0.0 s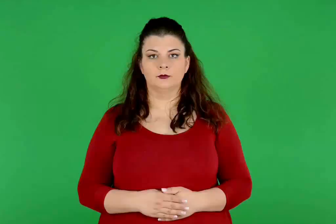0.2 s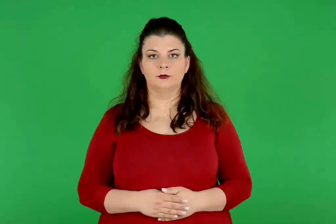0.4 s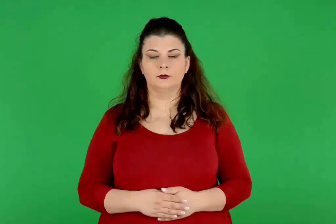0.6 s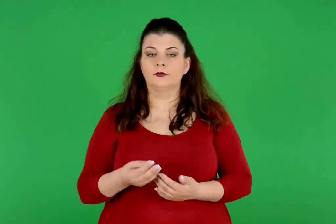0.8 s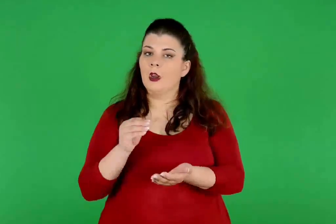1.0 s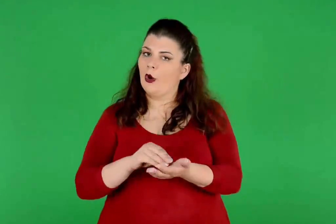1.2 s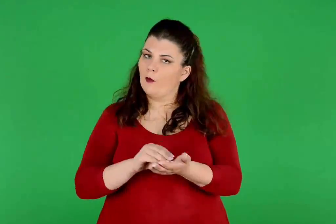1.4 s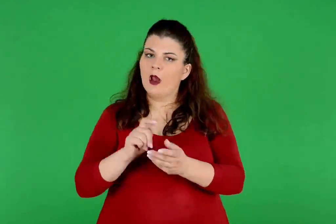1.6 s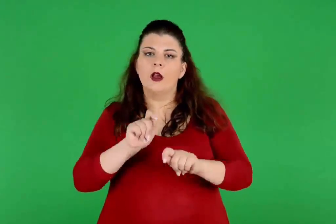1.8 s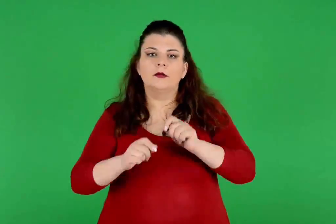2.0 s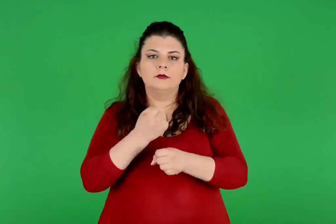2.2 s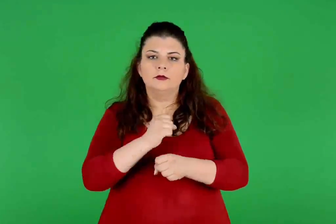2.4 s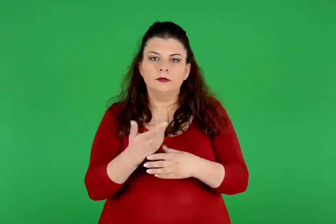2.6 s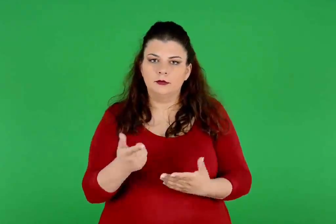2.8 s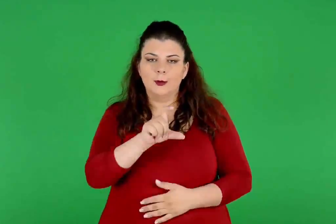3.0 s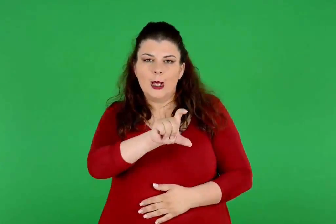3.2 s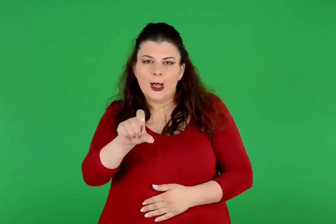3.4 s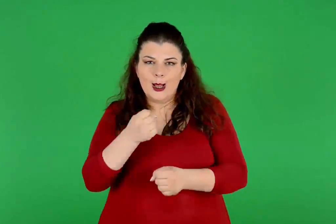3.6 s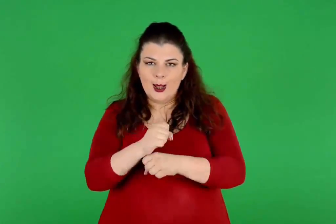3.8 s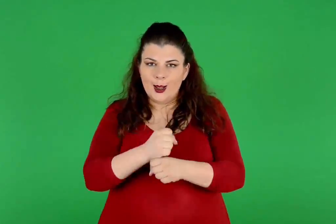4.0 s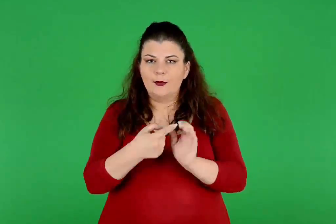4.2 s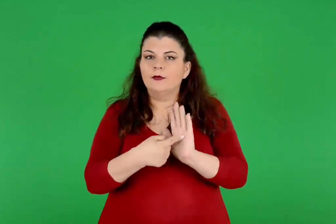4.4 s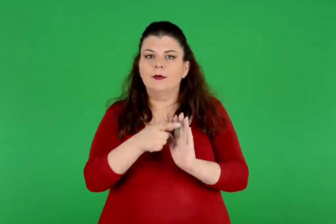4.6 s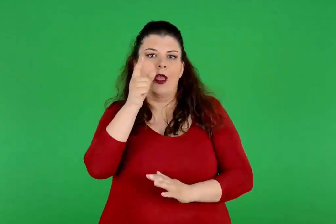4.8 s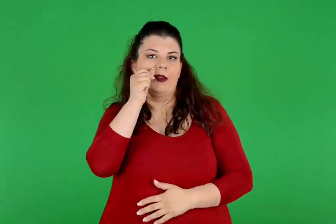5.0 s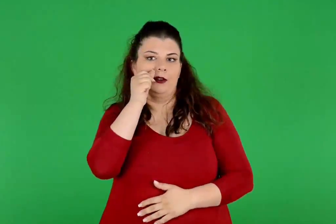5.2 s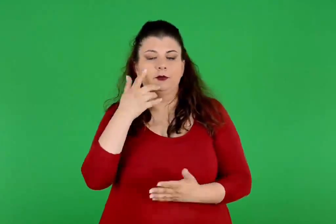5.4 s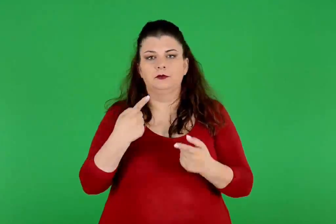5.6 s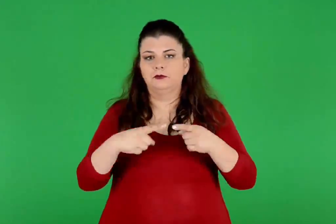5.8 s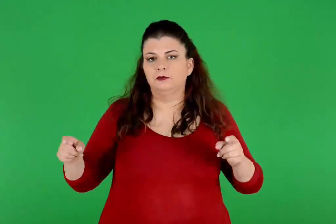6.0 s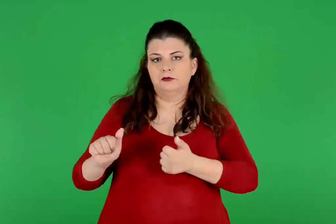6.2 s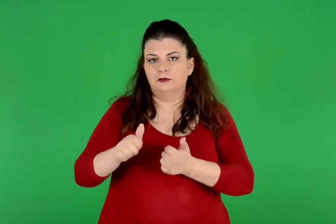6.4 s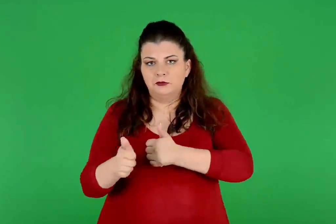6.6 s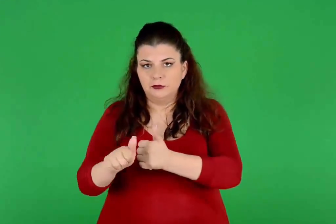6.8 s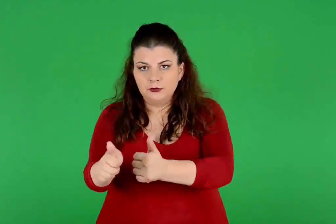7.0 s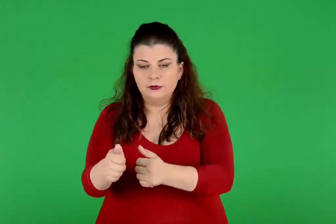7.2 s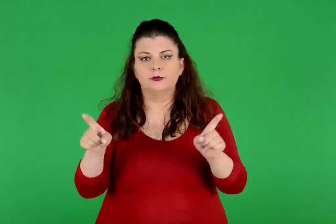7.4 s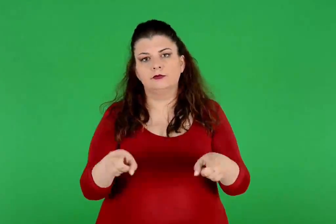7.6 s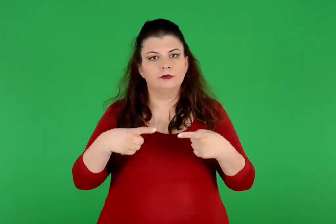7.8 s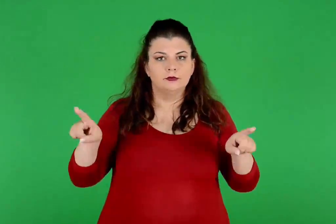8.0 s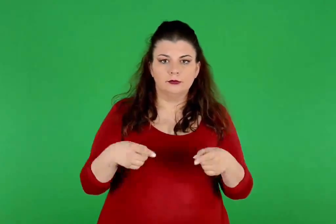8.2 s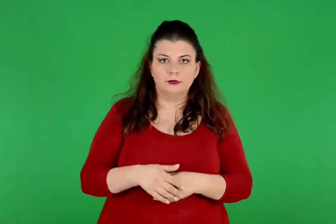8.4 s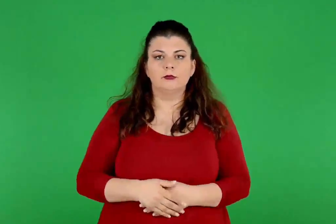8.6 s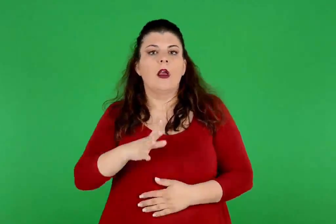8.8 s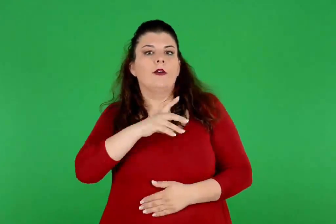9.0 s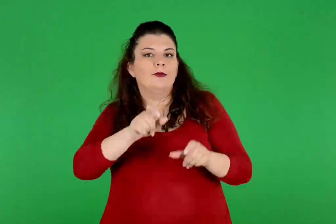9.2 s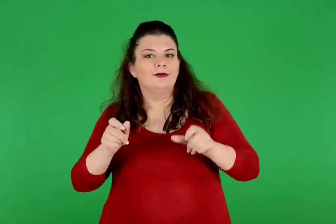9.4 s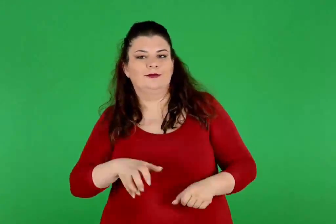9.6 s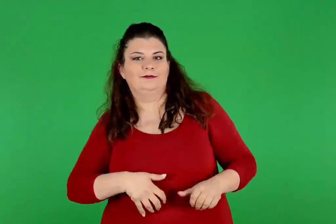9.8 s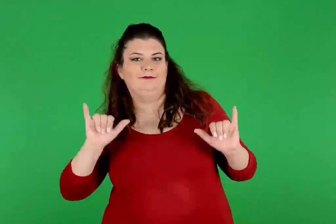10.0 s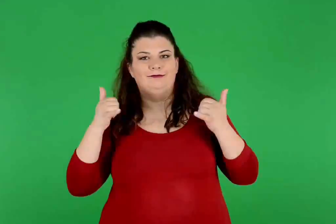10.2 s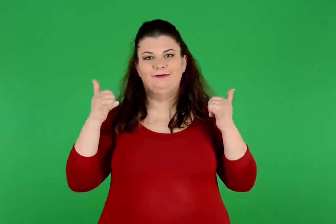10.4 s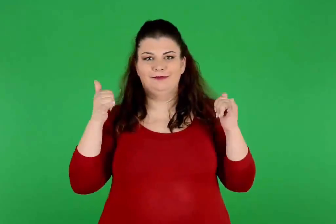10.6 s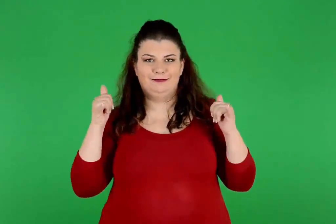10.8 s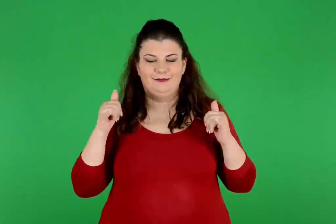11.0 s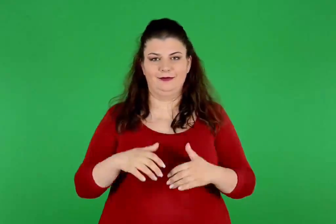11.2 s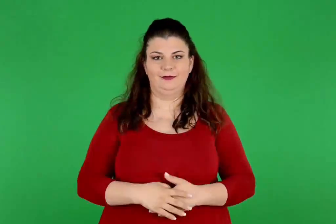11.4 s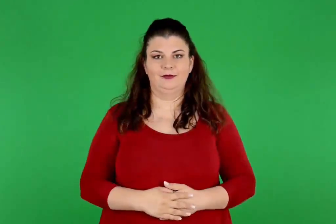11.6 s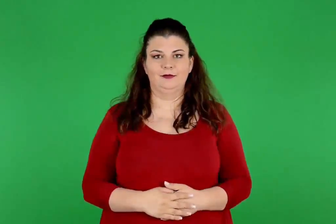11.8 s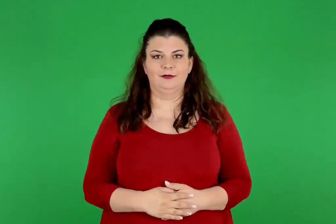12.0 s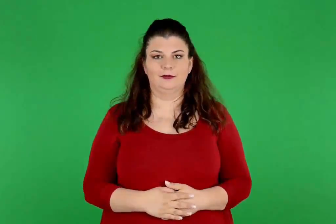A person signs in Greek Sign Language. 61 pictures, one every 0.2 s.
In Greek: έφτιαχναν και ανδρικά ειδώλια που παρίσταναν κυνηγούς , μουσικούς και ανθρώπους που γλεντούσαν
